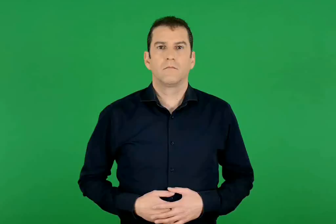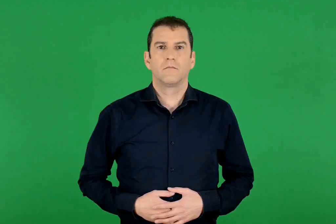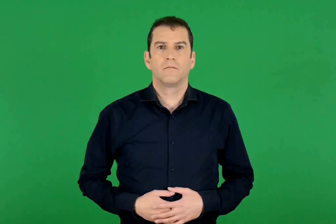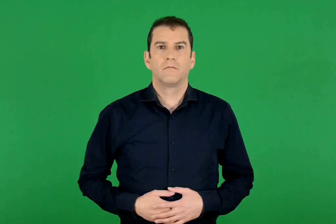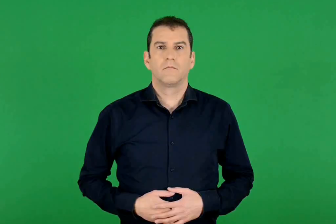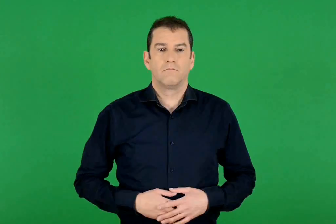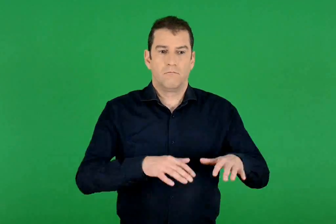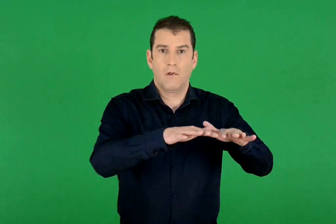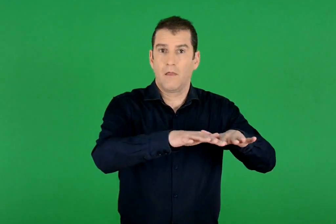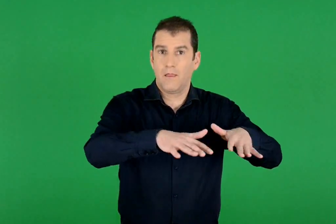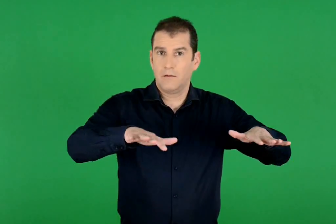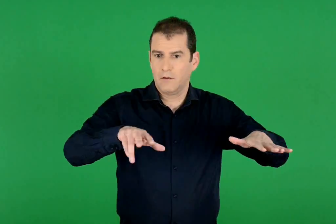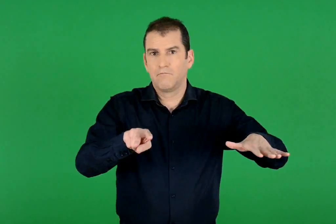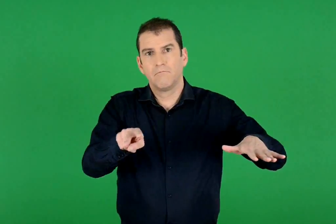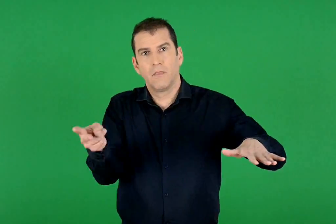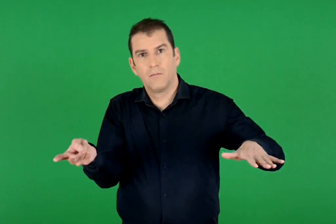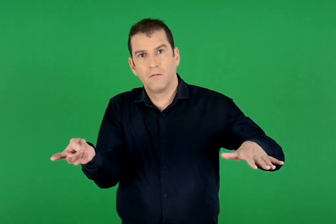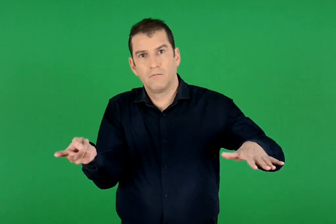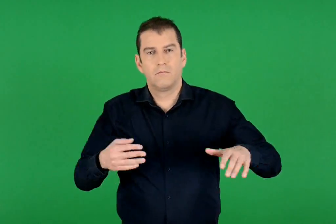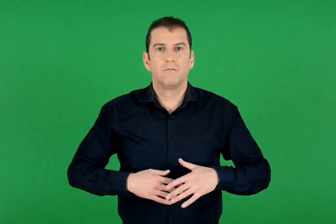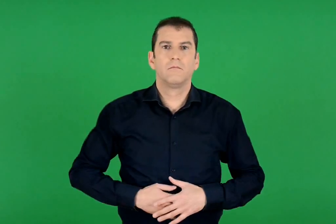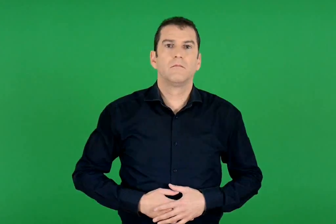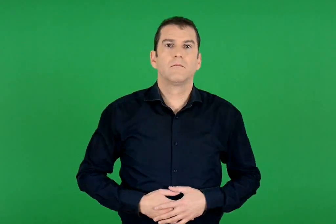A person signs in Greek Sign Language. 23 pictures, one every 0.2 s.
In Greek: παραθαλάσσιος
